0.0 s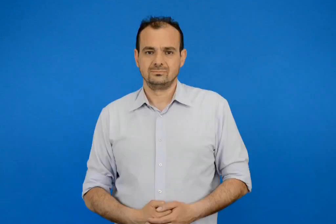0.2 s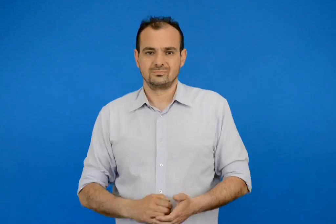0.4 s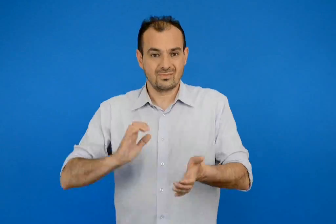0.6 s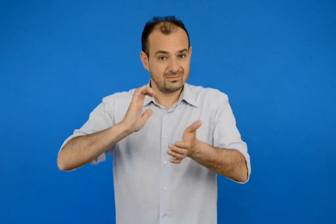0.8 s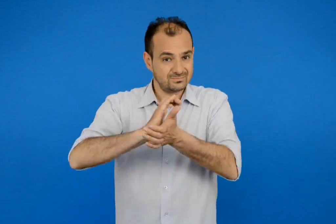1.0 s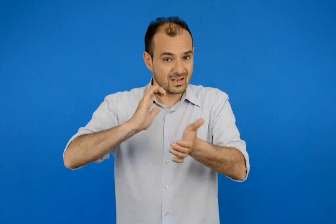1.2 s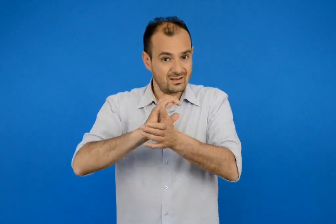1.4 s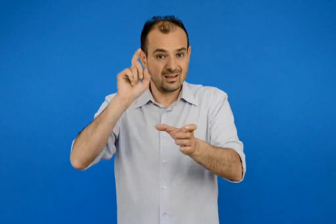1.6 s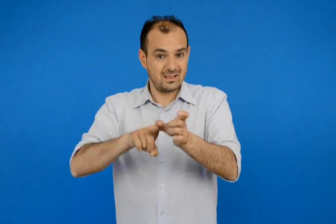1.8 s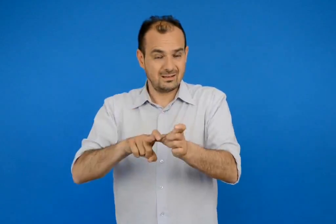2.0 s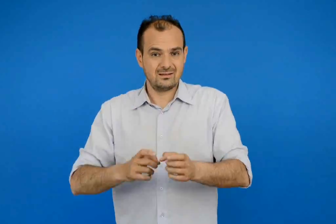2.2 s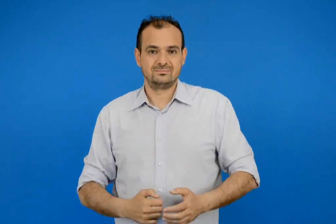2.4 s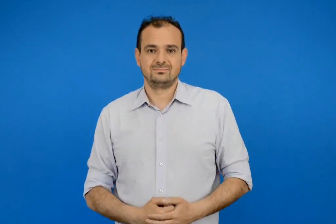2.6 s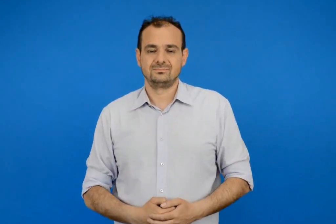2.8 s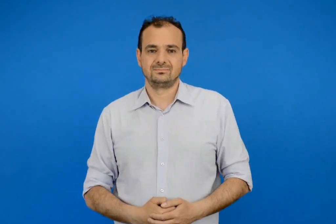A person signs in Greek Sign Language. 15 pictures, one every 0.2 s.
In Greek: εκδοτικός οίκος
